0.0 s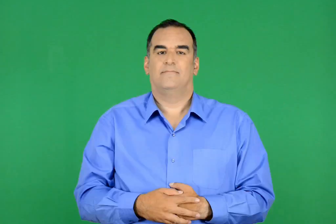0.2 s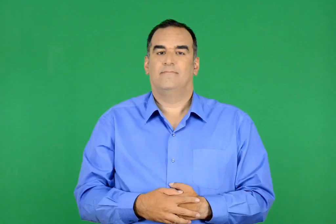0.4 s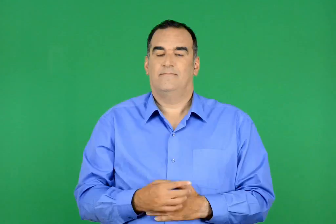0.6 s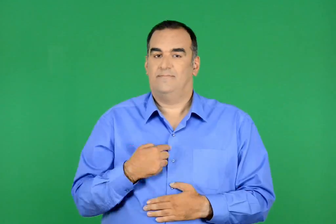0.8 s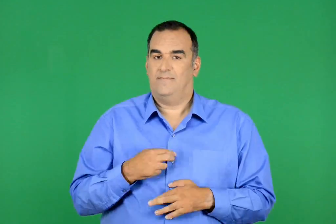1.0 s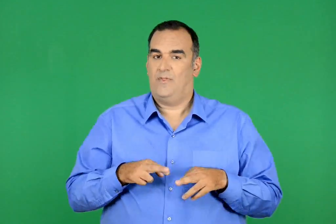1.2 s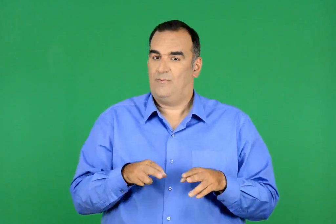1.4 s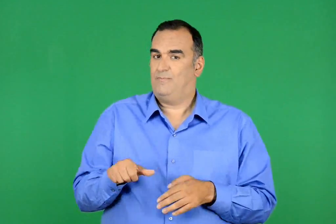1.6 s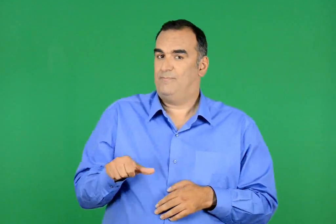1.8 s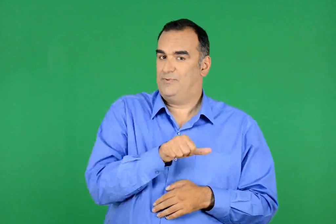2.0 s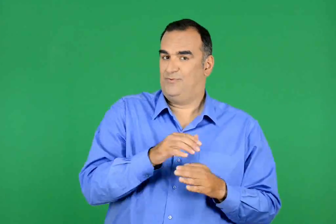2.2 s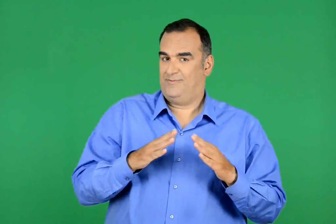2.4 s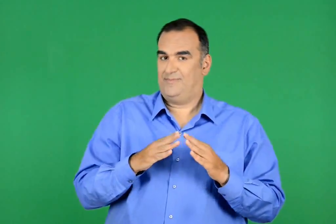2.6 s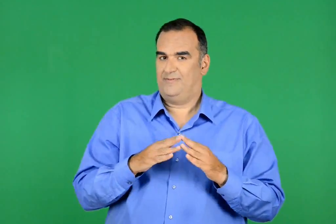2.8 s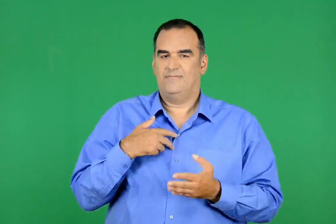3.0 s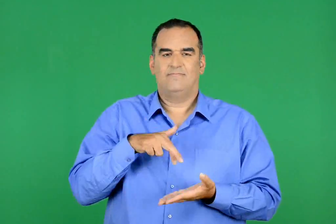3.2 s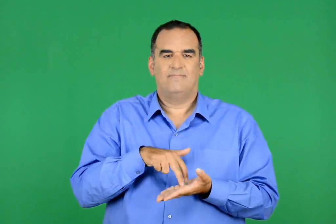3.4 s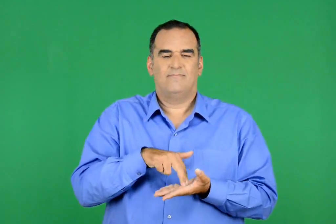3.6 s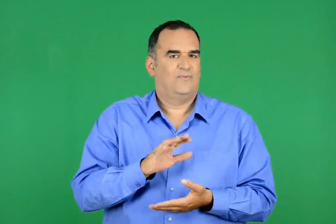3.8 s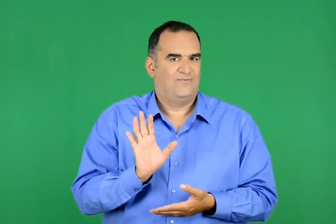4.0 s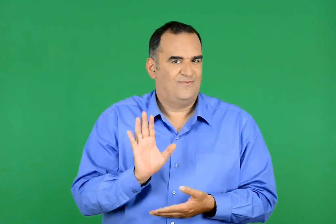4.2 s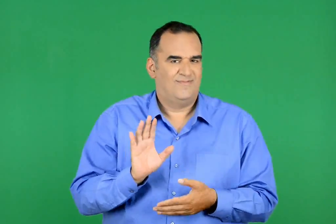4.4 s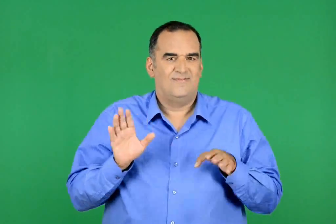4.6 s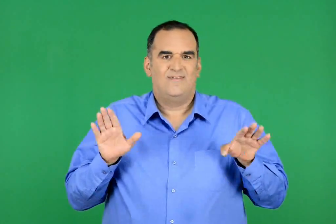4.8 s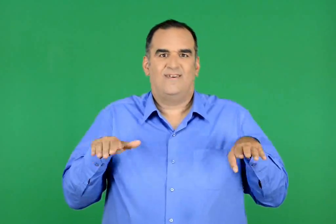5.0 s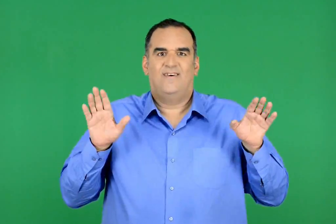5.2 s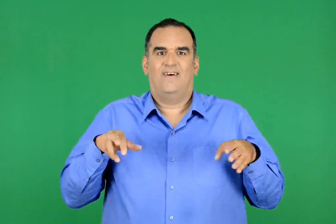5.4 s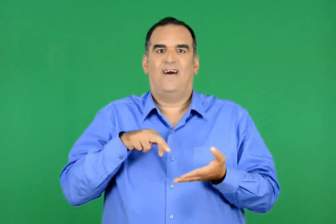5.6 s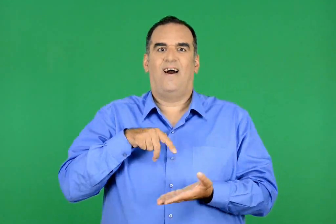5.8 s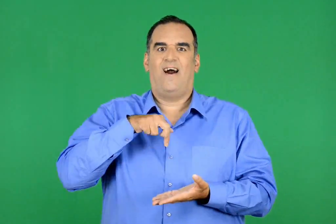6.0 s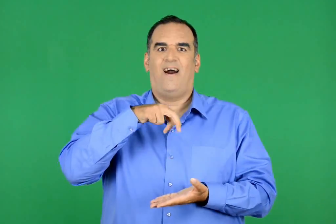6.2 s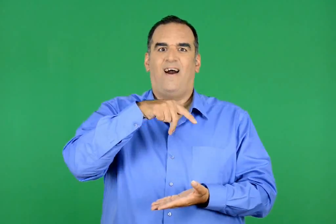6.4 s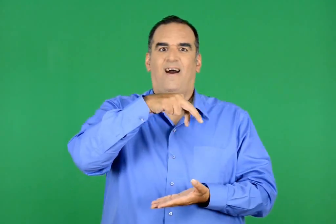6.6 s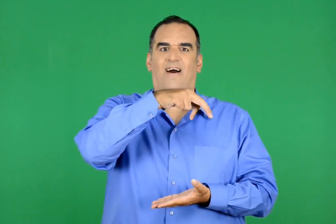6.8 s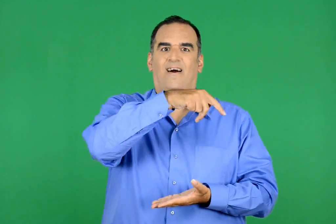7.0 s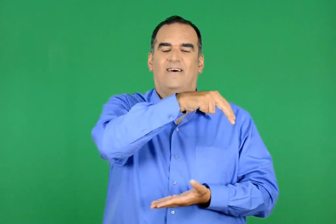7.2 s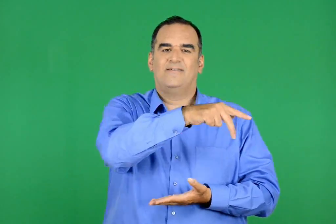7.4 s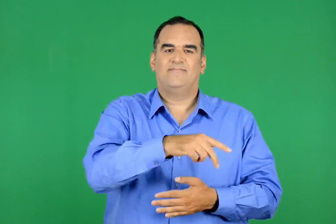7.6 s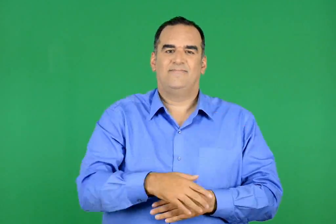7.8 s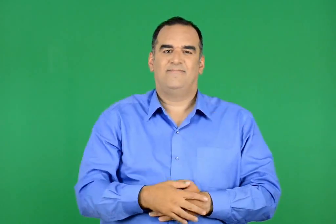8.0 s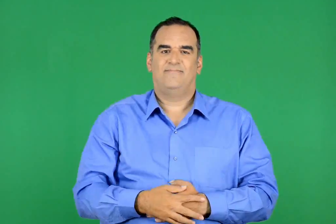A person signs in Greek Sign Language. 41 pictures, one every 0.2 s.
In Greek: στο δρόμο του γυρισμού δεν περπατούσα , πετούσα
